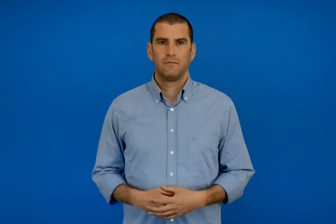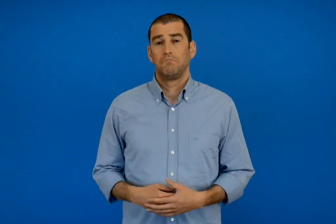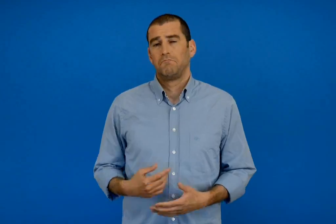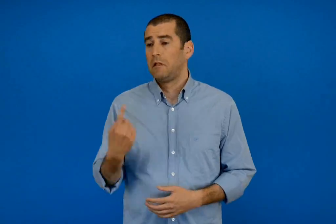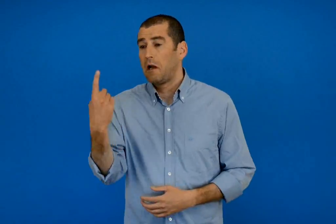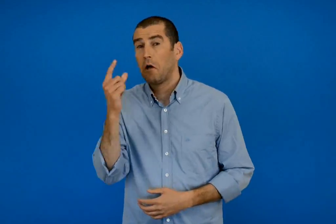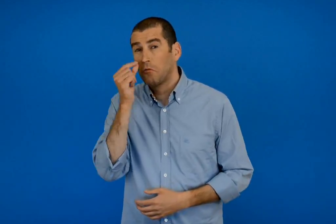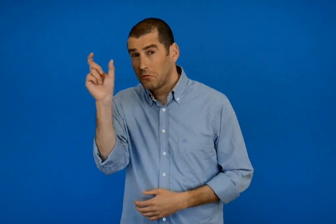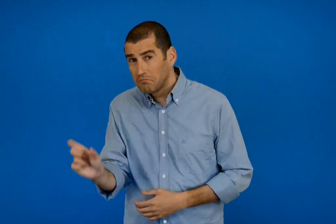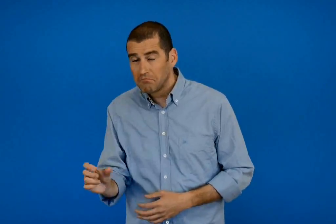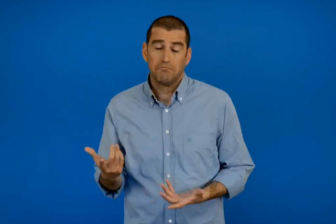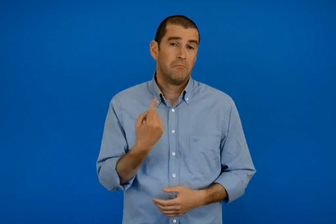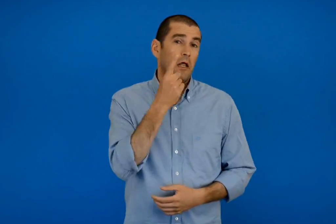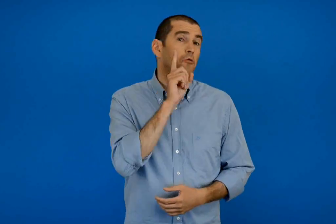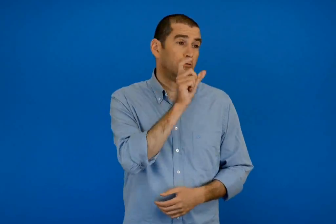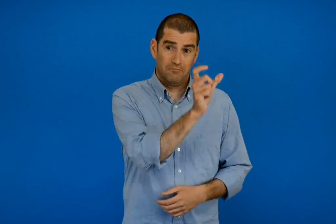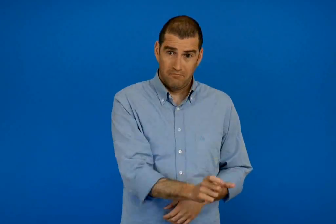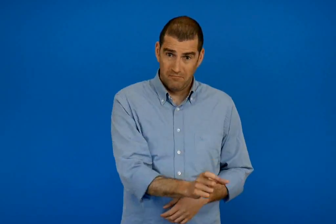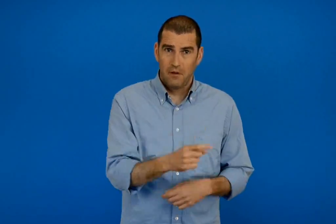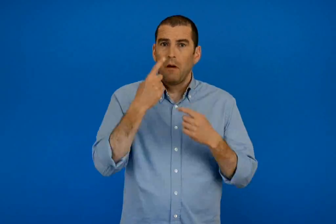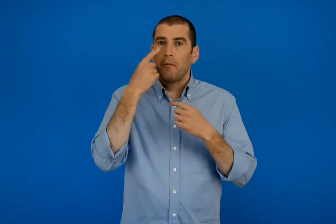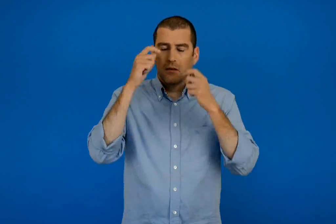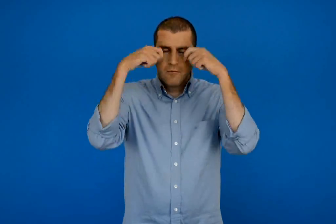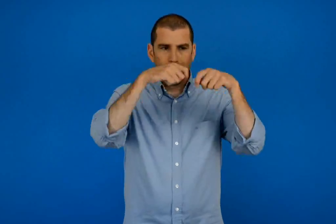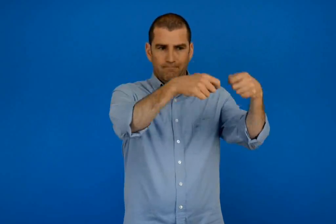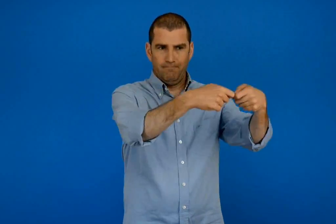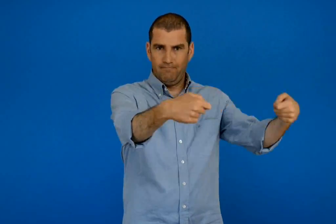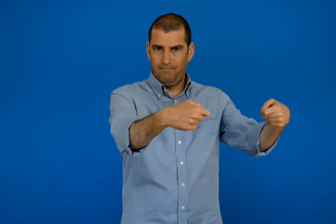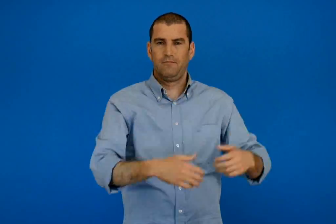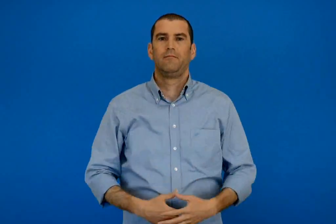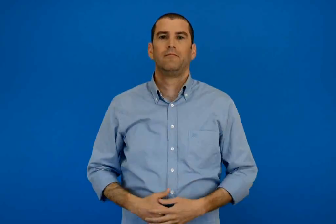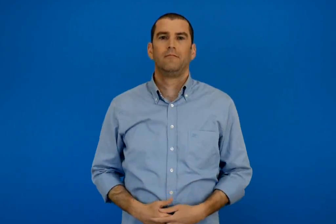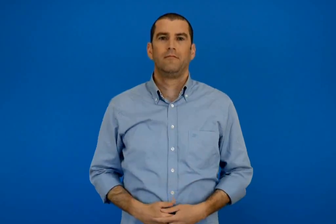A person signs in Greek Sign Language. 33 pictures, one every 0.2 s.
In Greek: κλείνω τα ματιά με εάν μαντίλι σε ένα αγόρι η σε ένα κορίτσι
